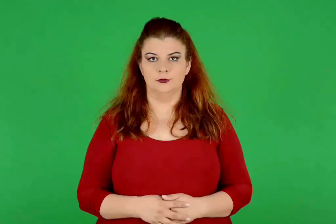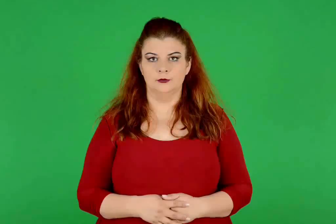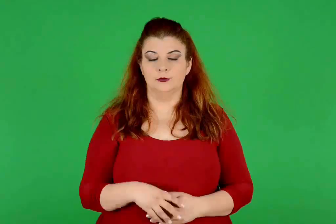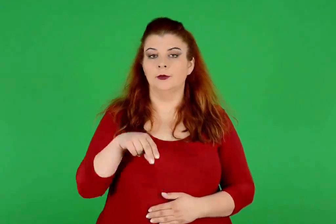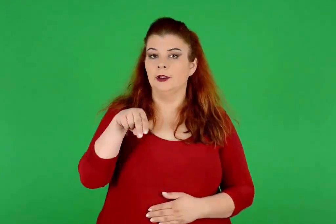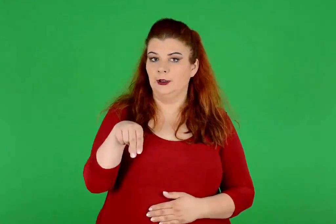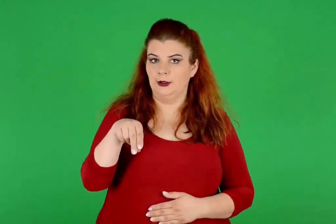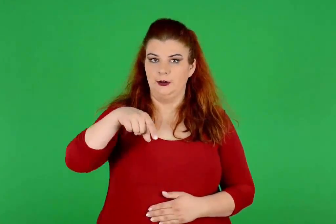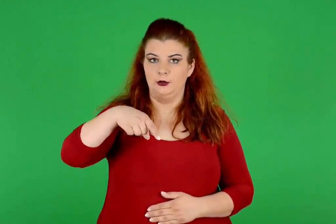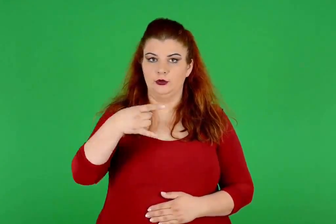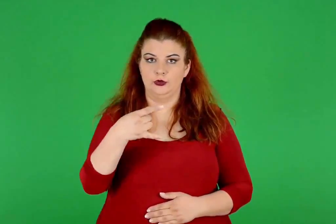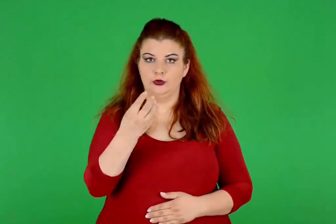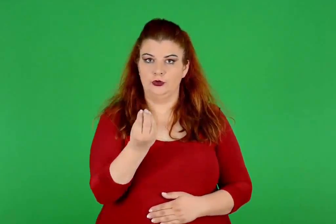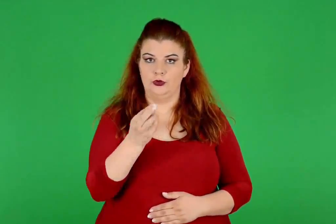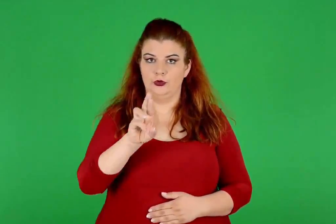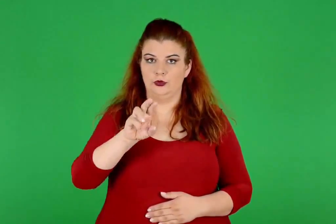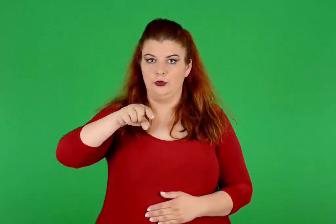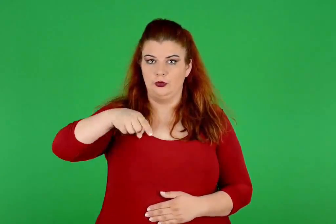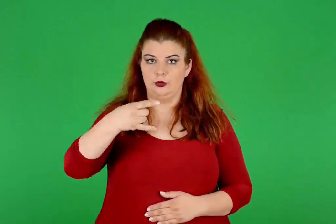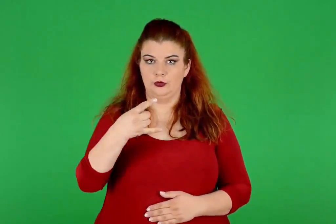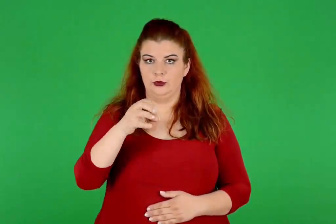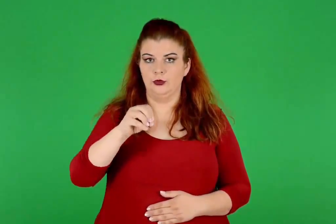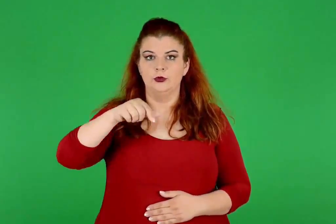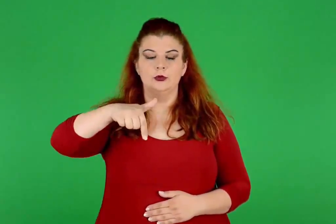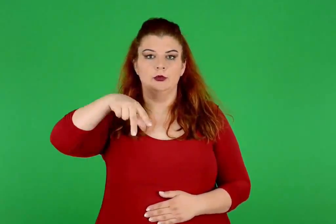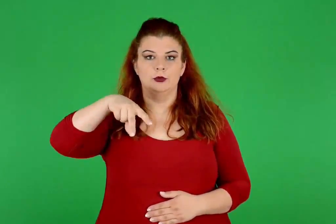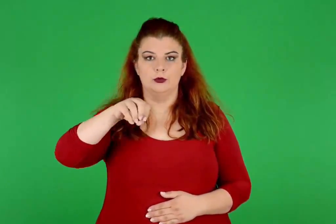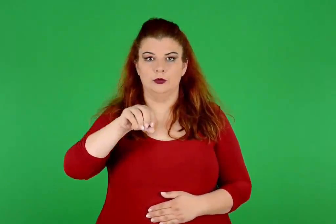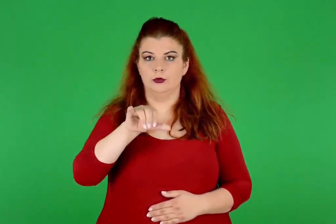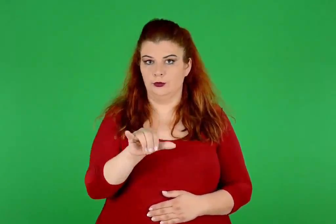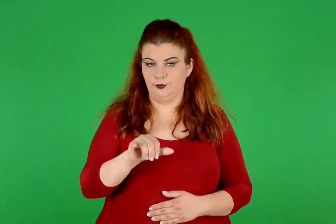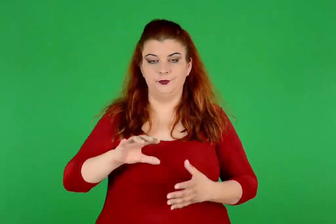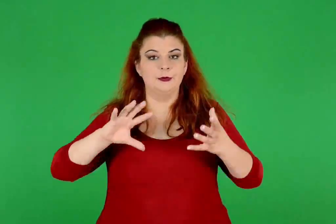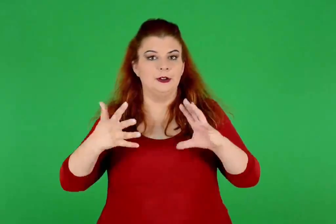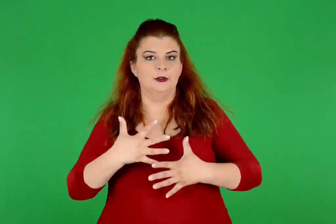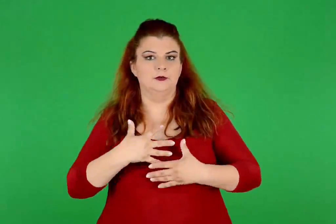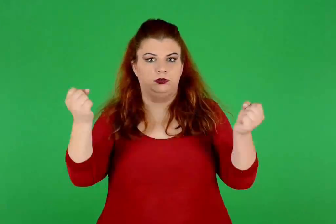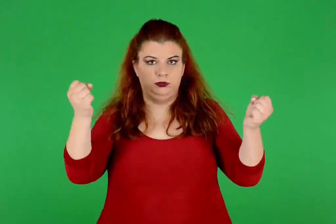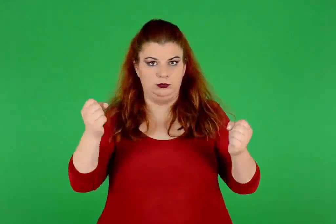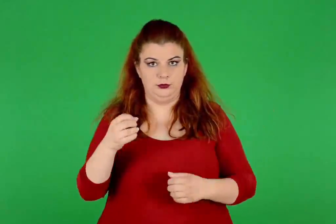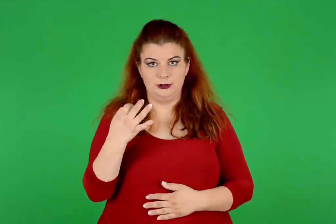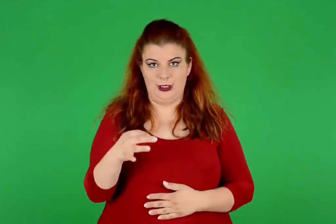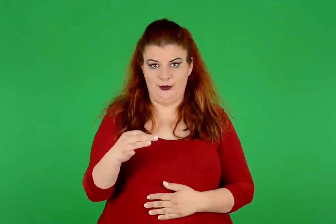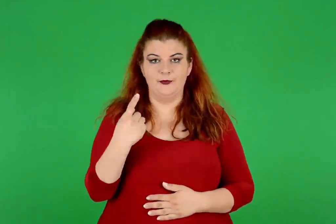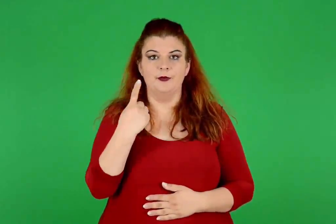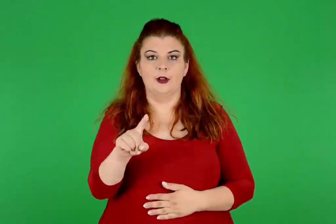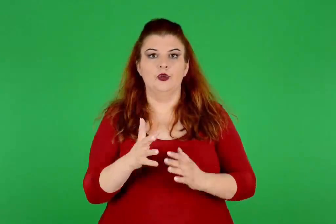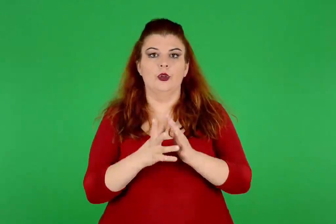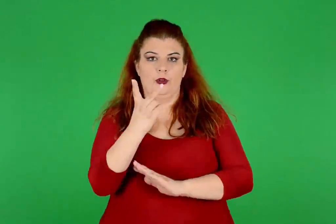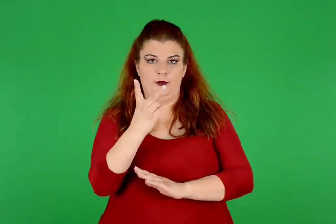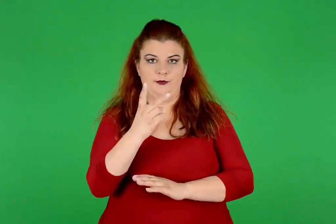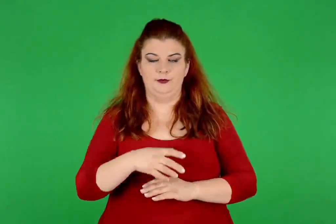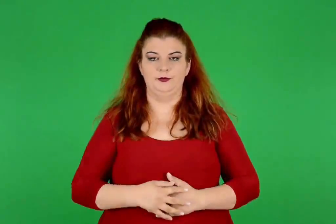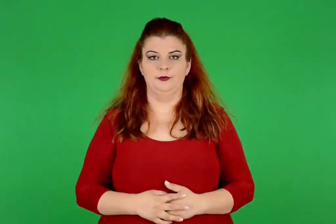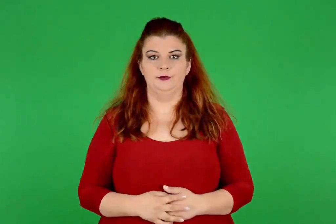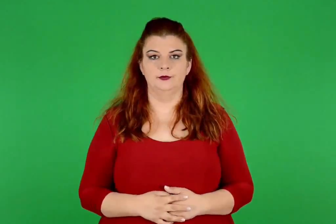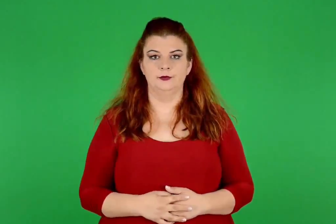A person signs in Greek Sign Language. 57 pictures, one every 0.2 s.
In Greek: ν. τζώρτζογλου , όταν οργίζεται η γη , σελ. 112
